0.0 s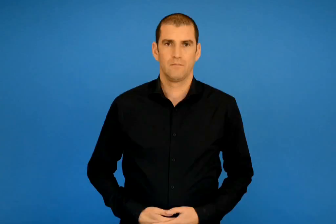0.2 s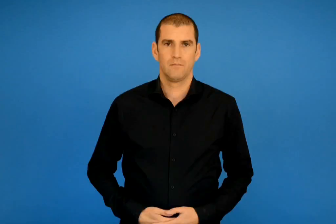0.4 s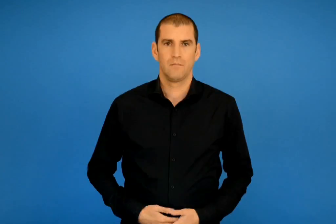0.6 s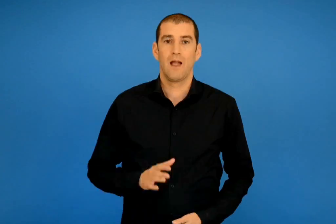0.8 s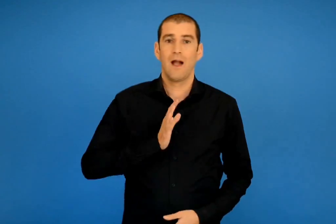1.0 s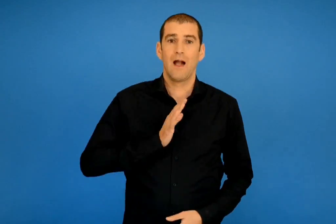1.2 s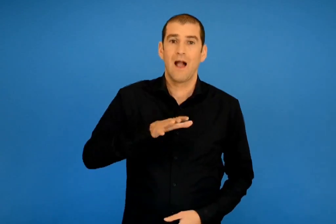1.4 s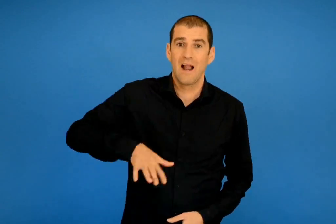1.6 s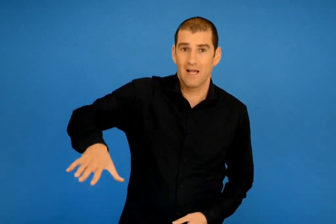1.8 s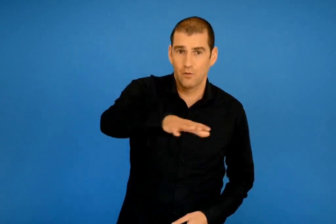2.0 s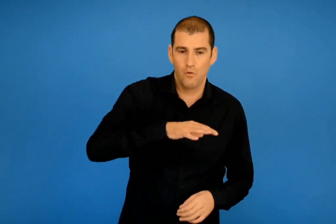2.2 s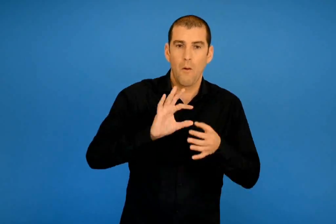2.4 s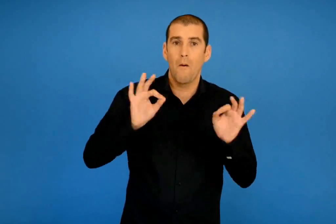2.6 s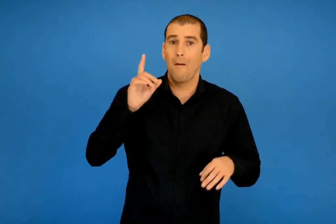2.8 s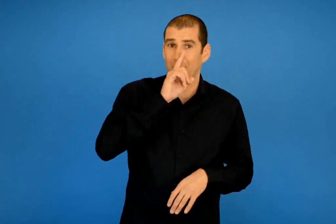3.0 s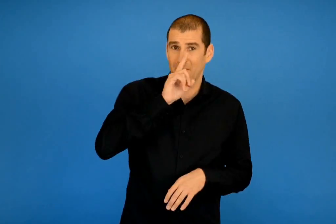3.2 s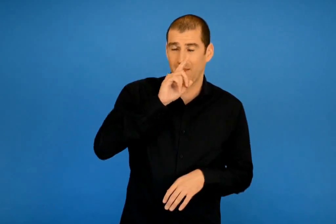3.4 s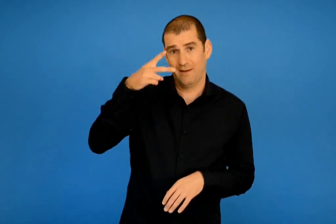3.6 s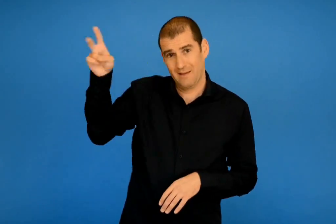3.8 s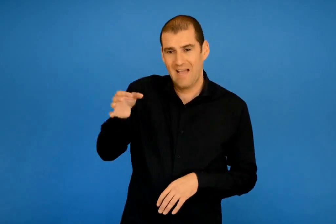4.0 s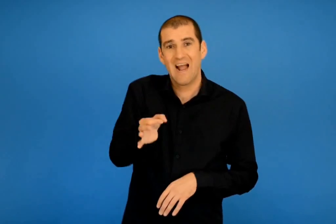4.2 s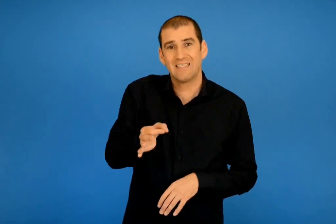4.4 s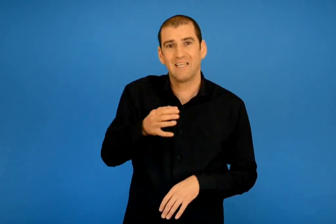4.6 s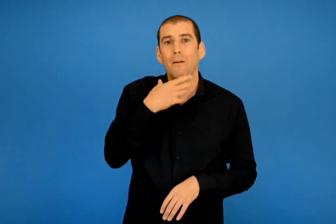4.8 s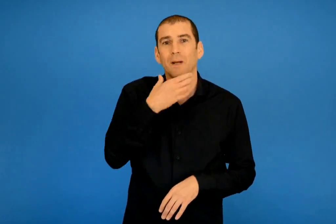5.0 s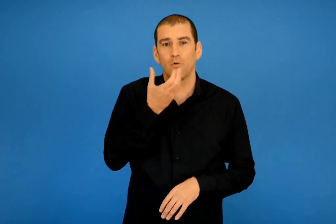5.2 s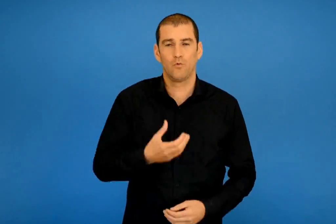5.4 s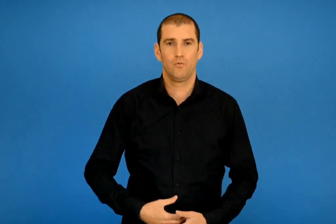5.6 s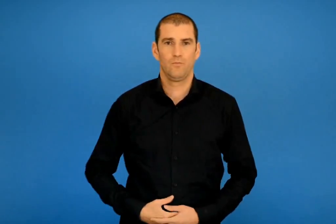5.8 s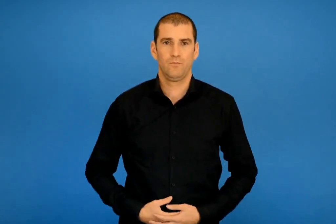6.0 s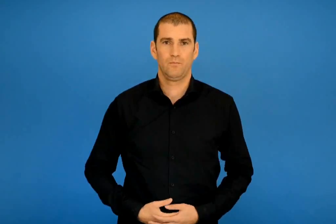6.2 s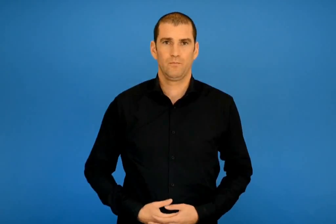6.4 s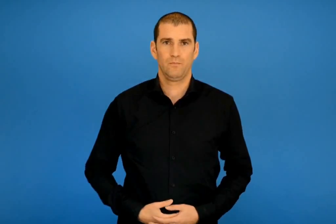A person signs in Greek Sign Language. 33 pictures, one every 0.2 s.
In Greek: λαϊκό παραμύθι από τη μήλο
